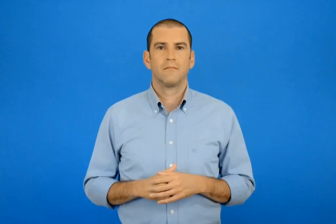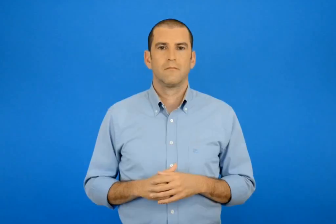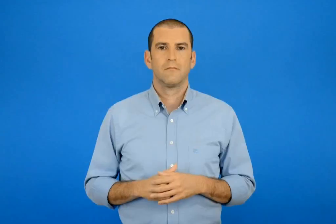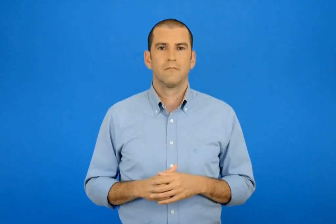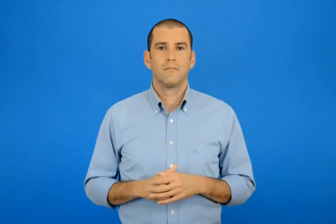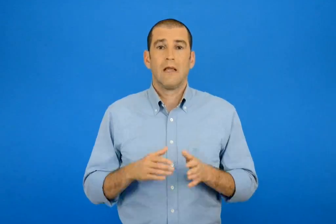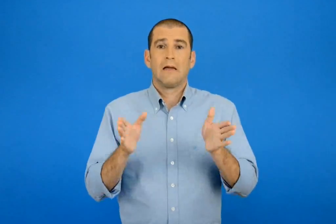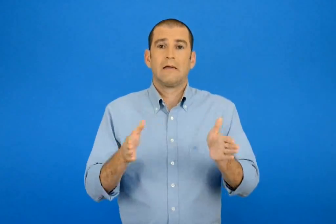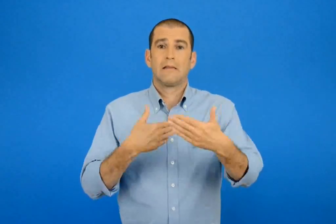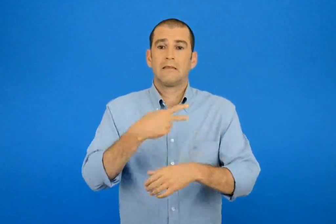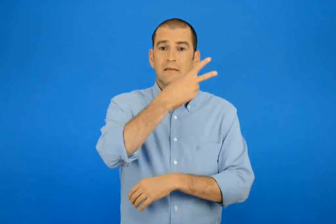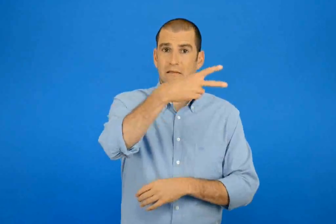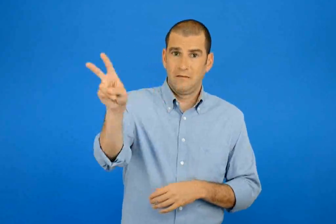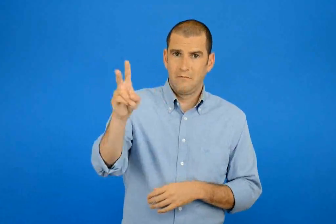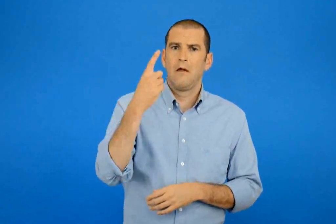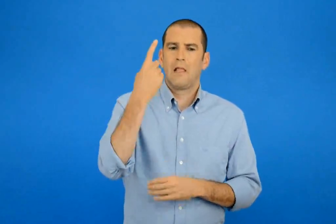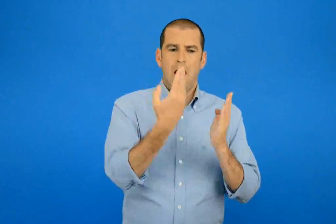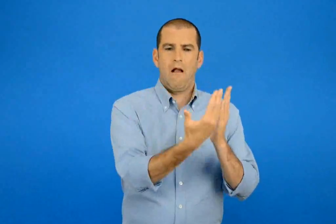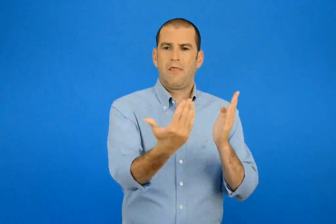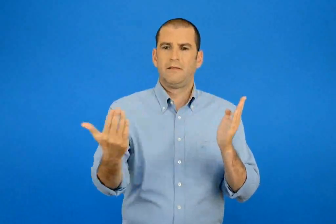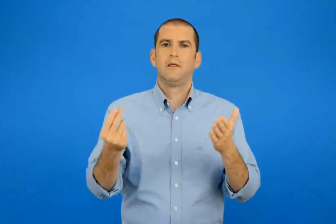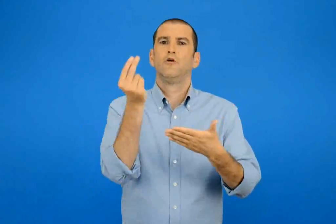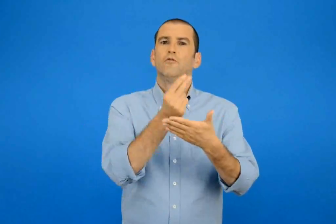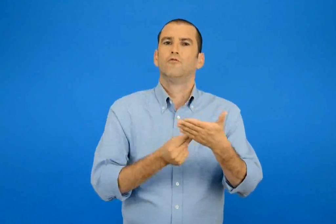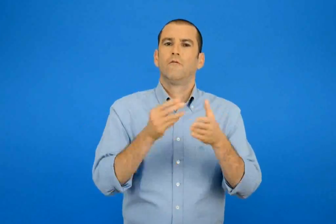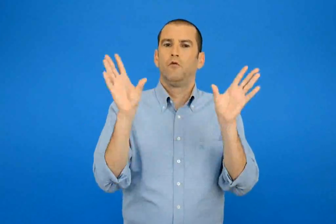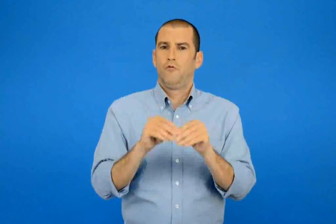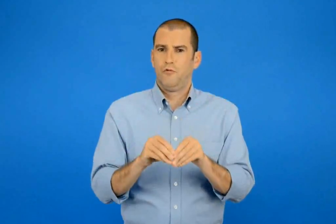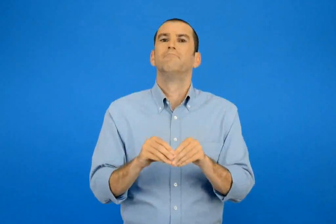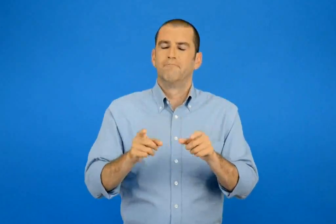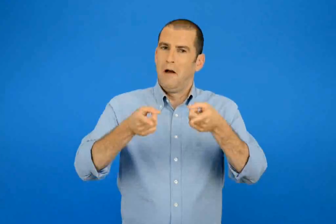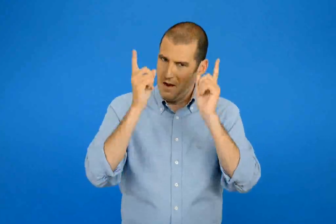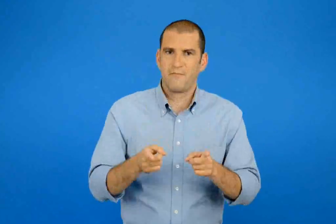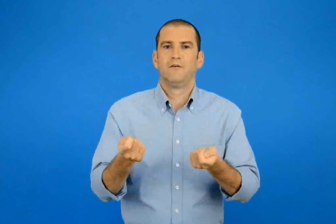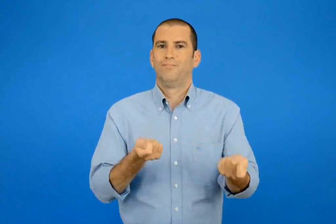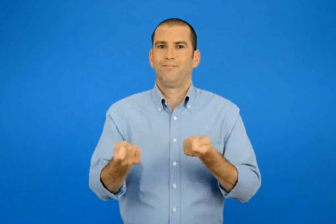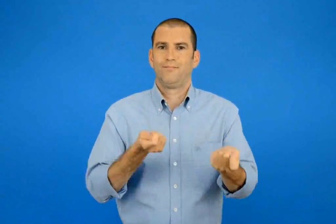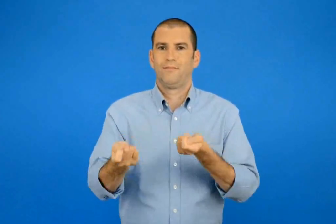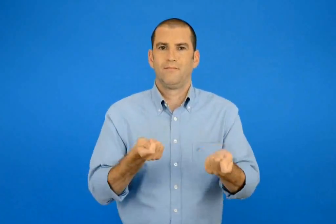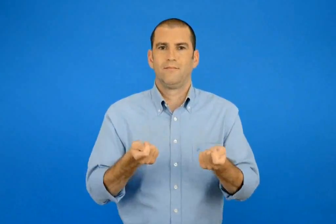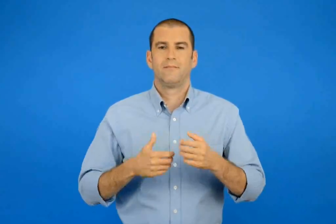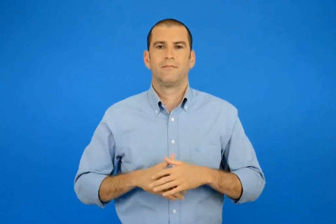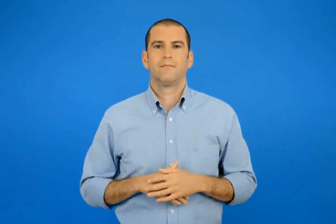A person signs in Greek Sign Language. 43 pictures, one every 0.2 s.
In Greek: η τάξη σας αποφάσισε να οργανώσει μια έκθεση ζωγραφικής
